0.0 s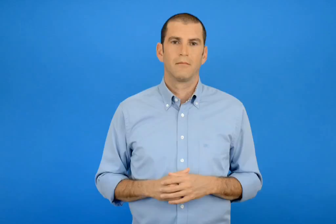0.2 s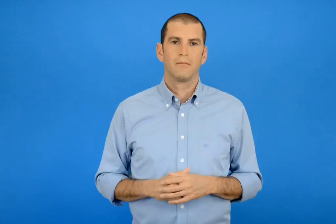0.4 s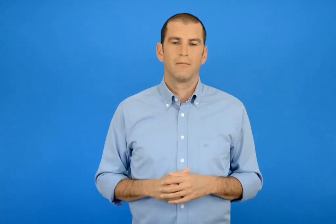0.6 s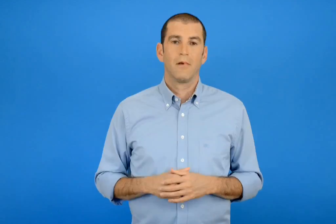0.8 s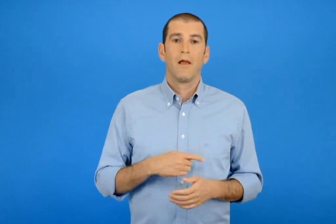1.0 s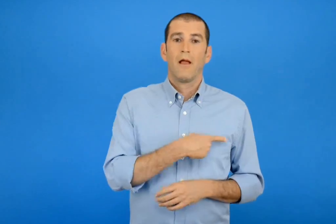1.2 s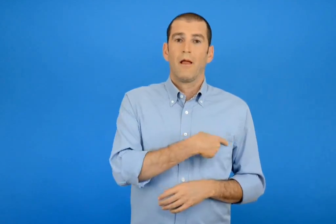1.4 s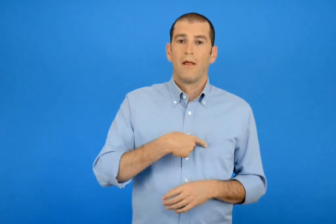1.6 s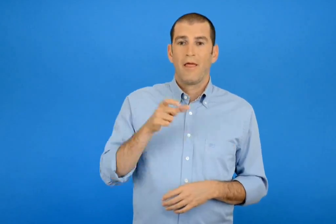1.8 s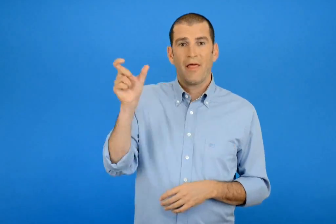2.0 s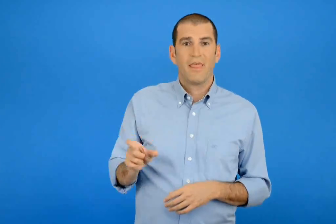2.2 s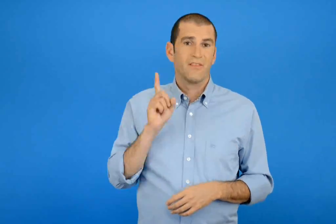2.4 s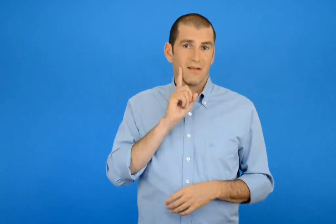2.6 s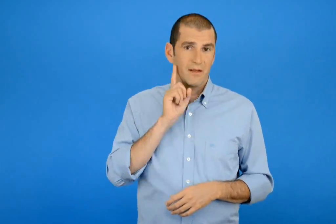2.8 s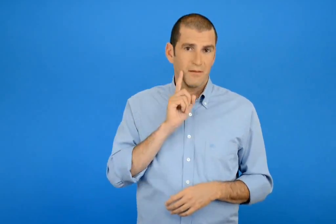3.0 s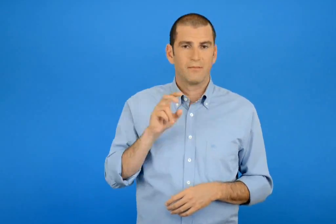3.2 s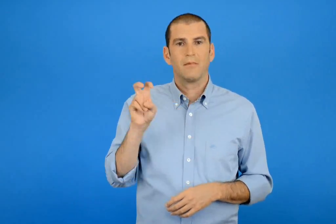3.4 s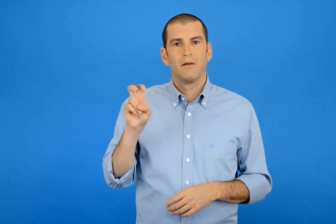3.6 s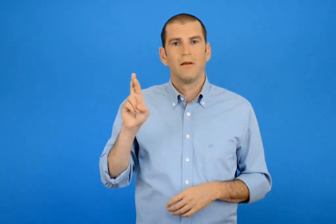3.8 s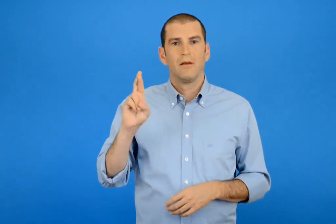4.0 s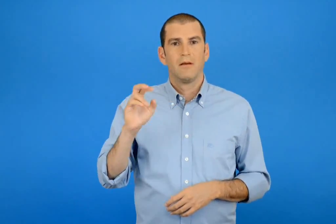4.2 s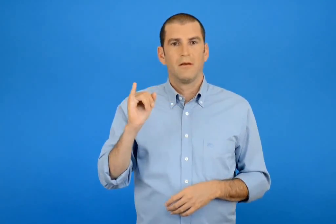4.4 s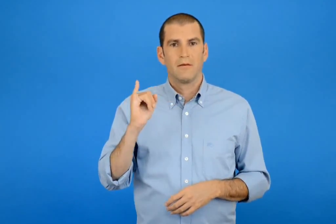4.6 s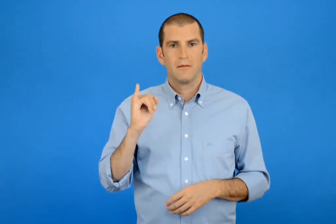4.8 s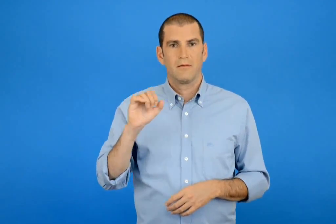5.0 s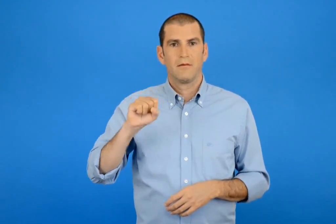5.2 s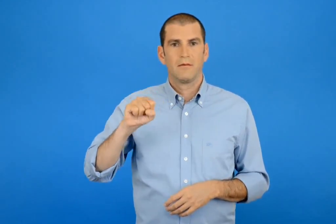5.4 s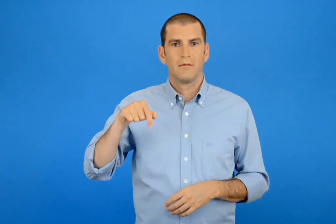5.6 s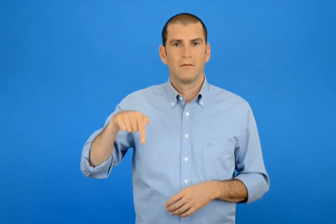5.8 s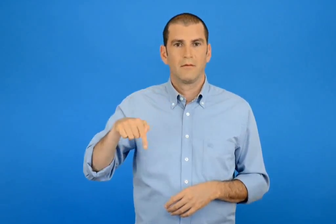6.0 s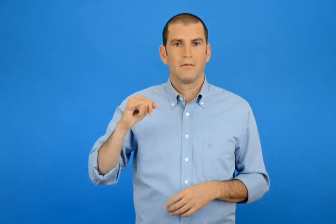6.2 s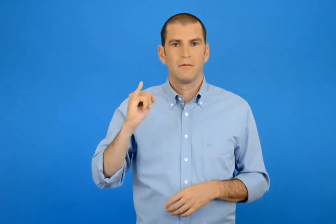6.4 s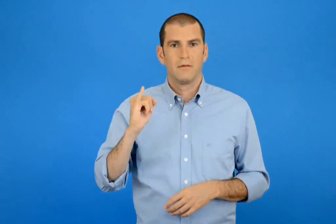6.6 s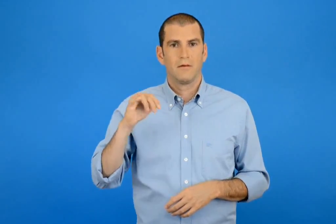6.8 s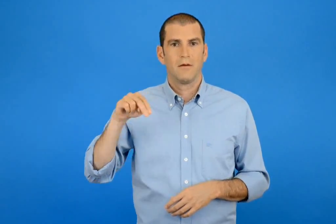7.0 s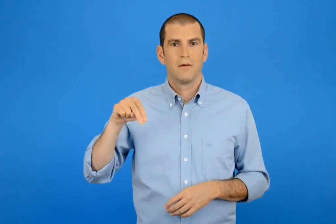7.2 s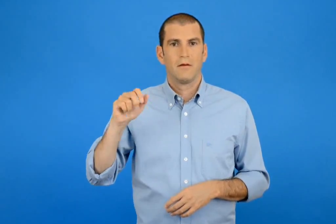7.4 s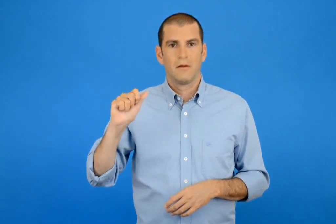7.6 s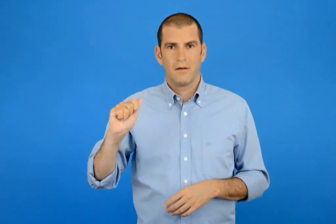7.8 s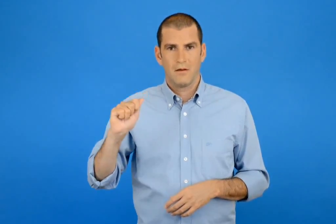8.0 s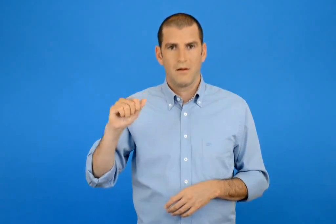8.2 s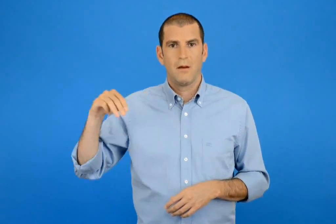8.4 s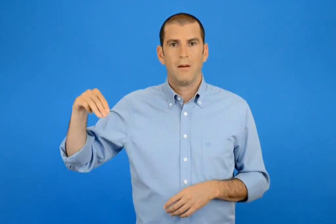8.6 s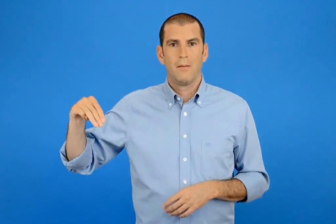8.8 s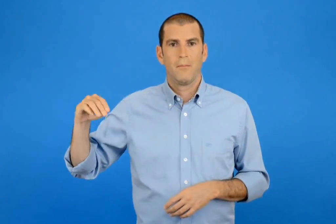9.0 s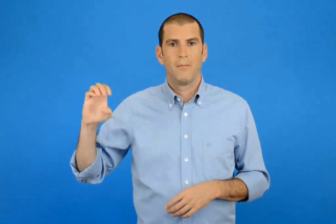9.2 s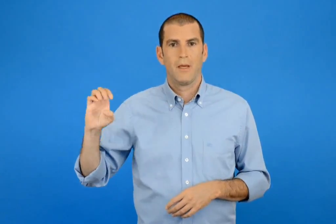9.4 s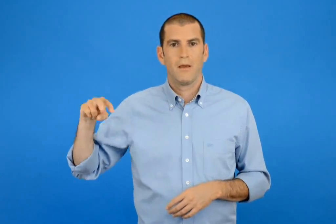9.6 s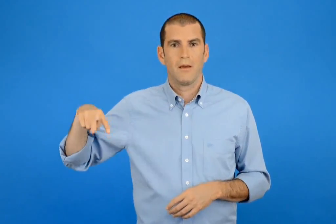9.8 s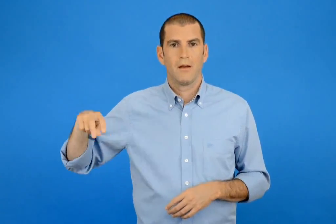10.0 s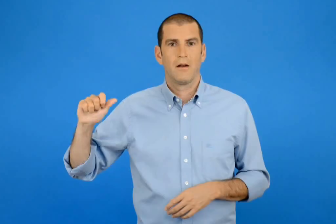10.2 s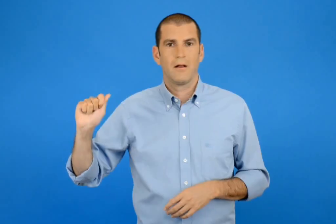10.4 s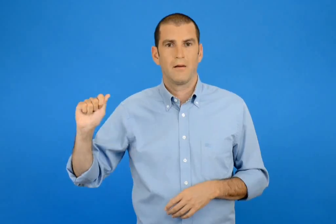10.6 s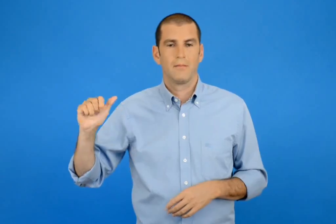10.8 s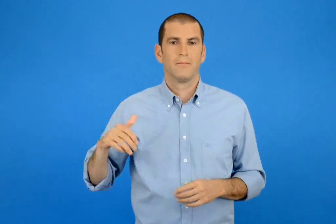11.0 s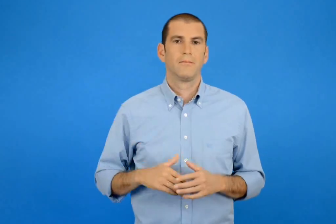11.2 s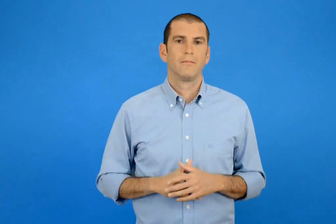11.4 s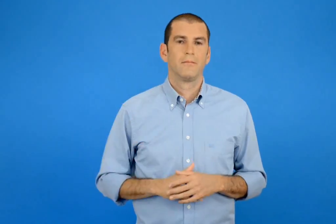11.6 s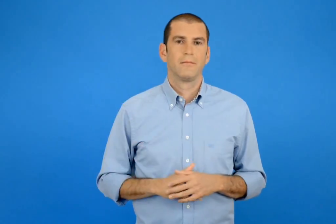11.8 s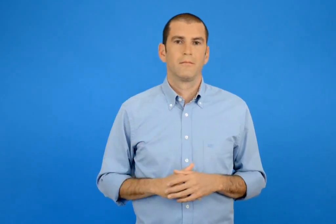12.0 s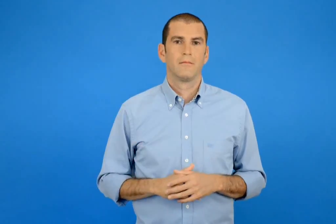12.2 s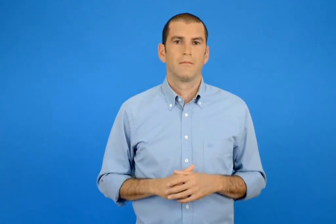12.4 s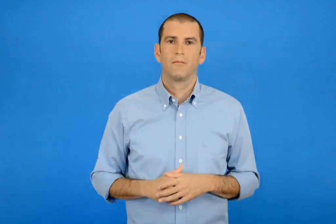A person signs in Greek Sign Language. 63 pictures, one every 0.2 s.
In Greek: η διευθύντρια χριστίνα μελά
